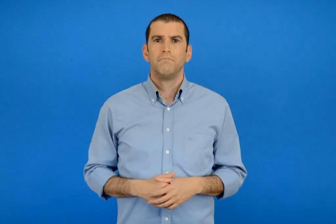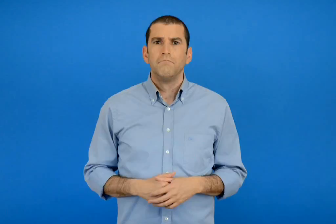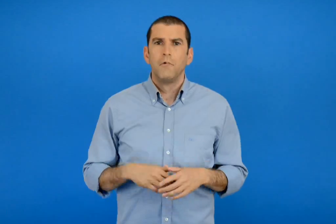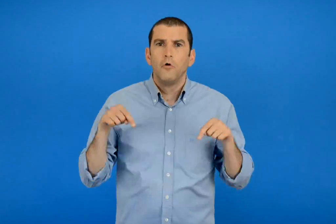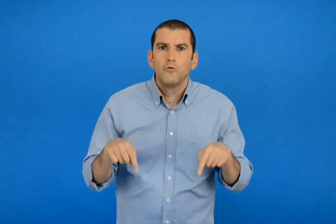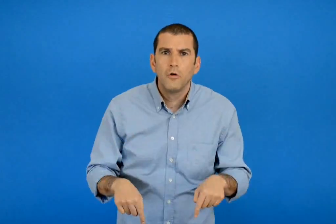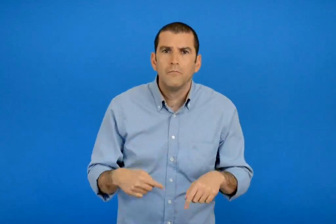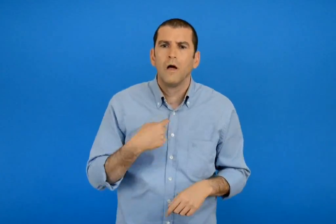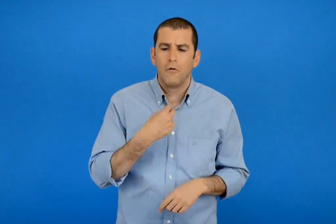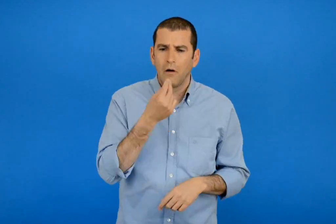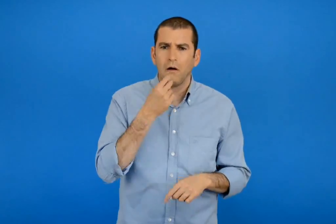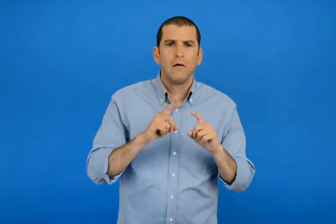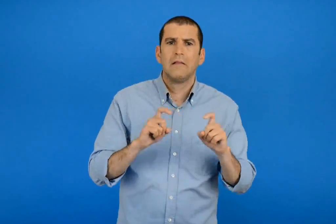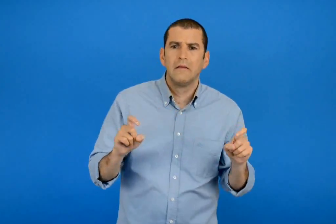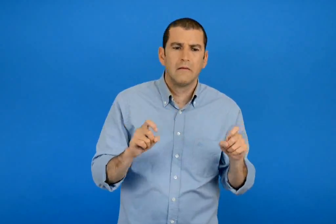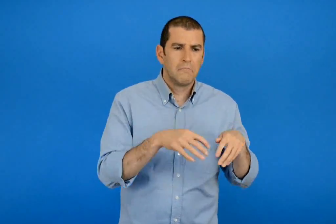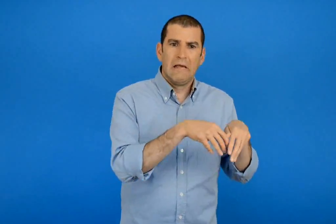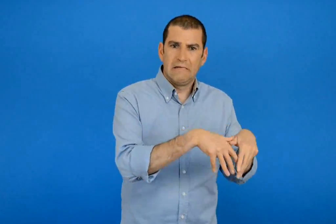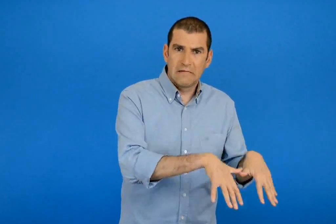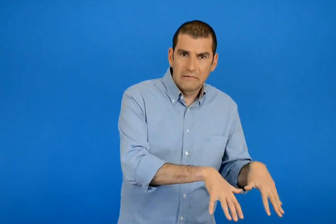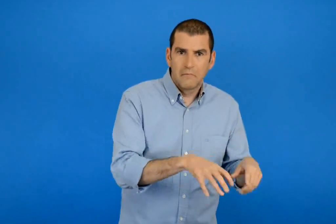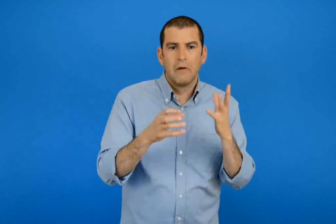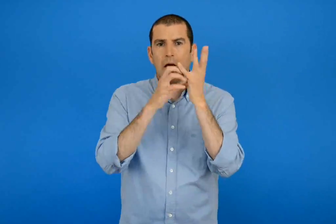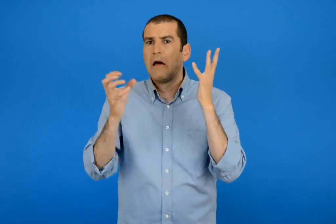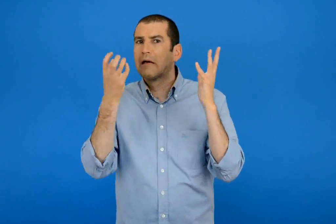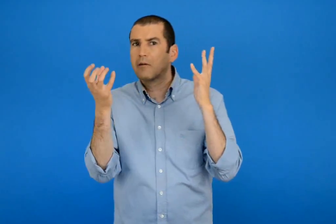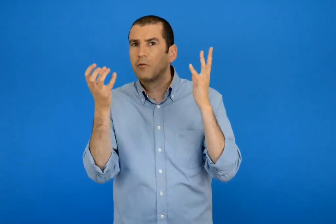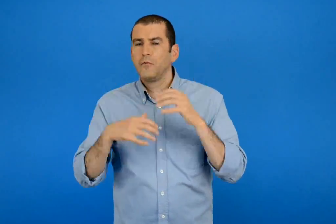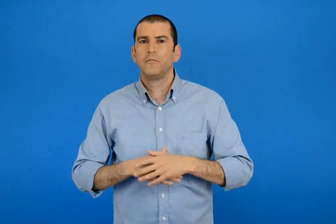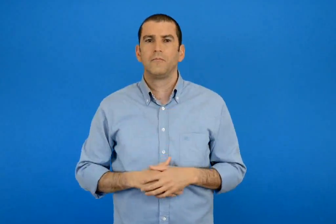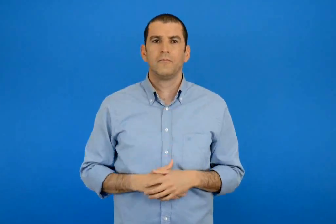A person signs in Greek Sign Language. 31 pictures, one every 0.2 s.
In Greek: και τώρα εγώ τι τρώω ; καρπό η ριζά ;
